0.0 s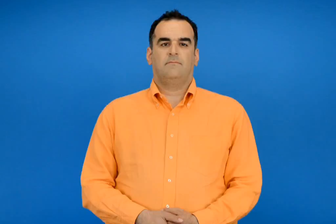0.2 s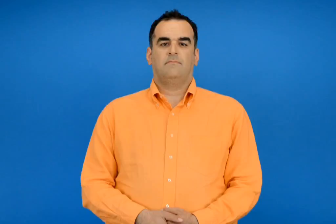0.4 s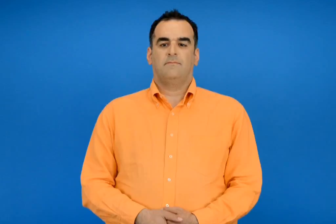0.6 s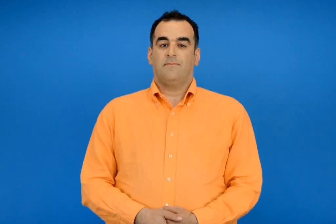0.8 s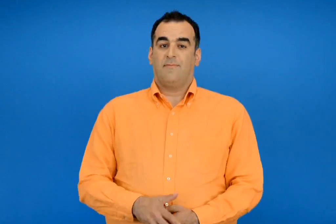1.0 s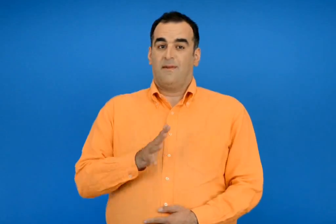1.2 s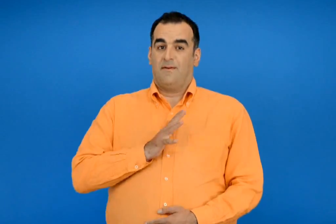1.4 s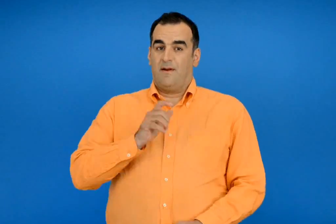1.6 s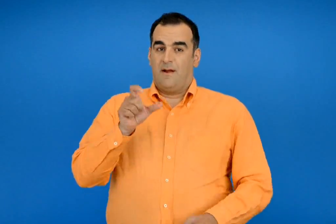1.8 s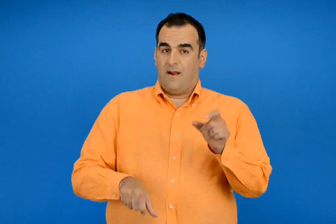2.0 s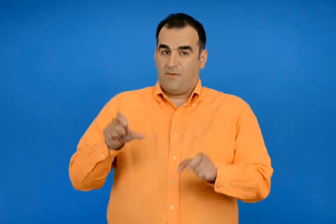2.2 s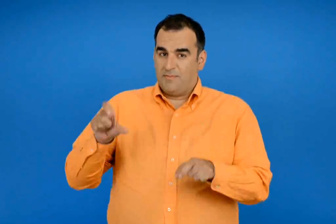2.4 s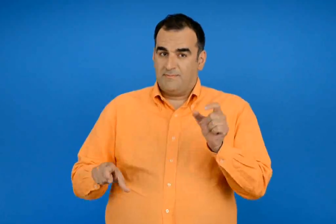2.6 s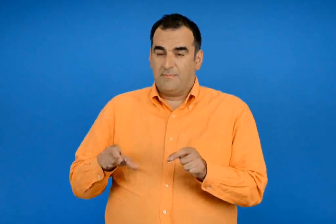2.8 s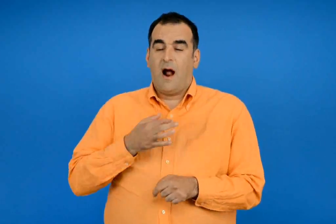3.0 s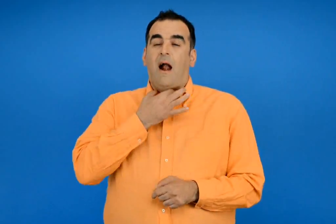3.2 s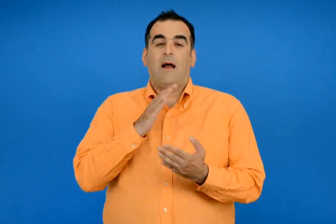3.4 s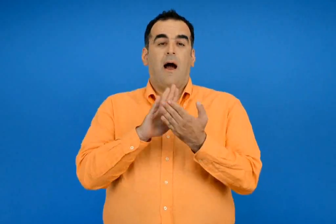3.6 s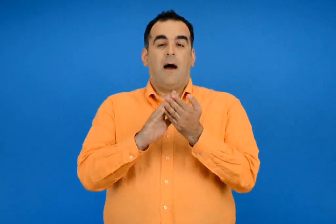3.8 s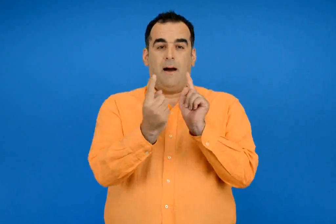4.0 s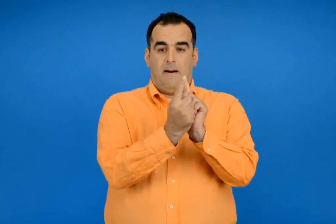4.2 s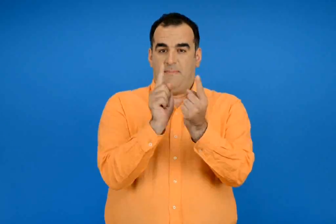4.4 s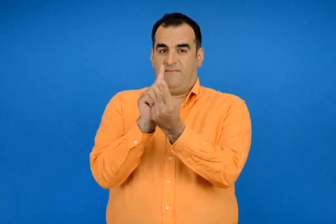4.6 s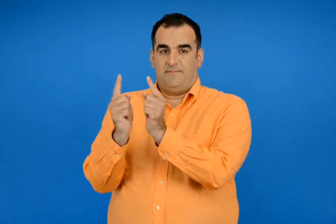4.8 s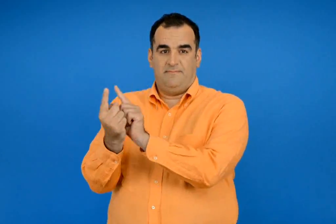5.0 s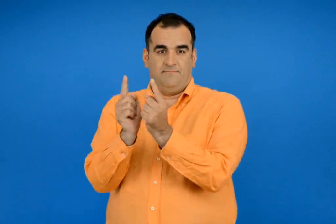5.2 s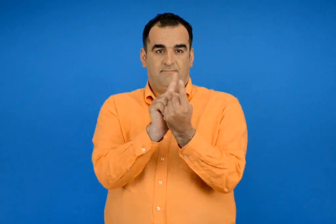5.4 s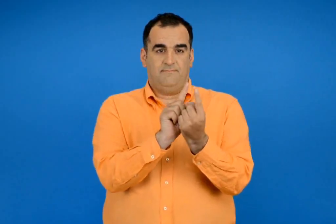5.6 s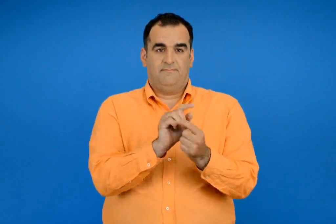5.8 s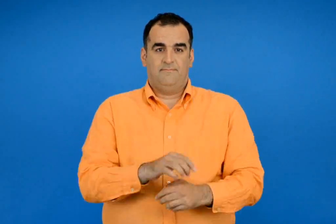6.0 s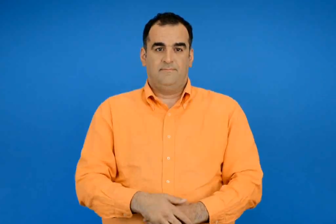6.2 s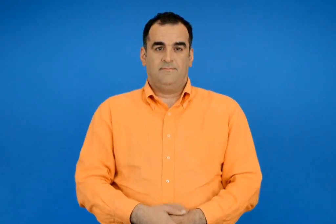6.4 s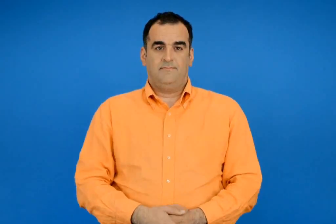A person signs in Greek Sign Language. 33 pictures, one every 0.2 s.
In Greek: οι άνθρωποι έχουν την ανάγκη να έρχονται σε επαφή μεταξύ τους
